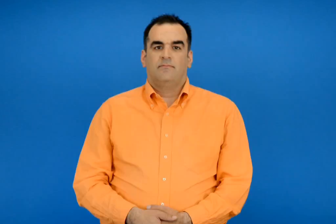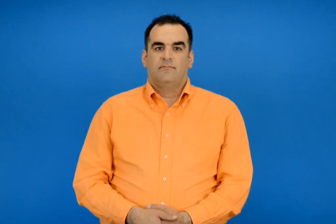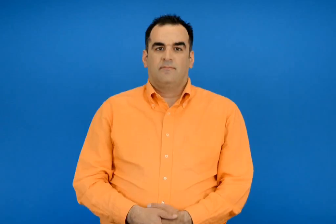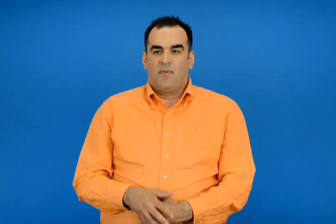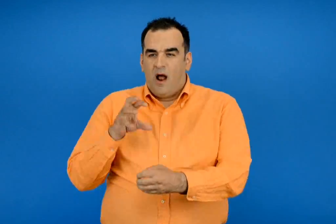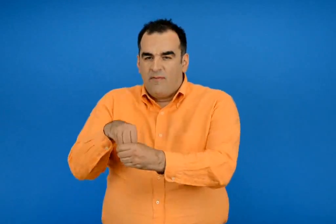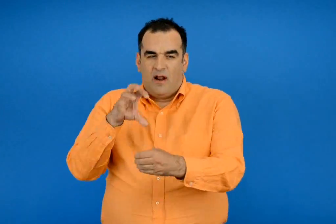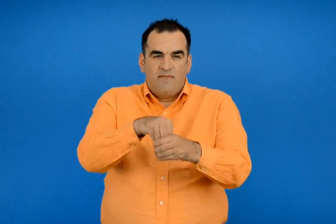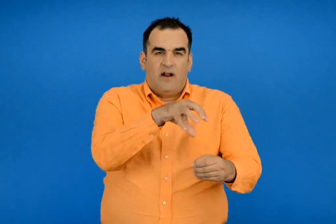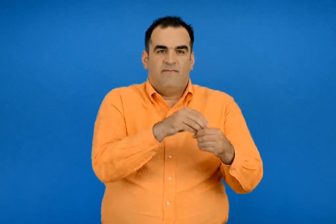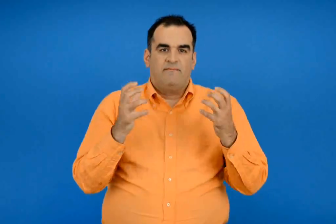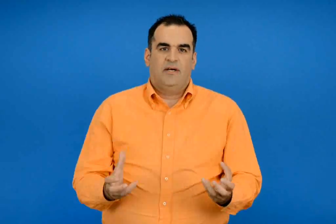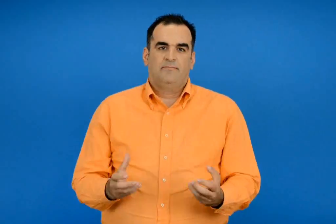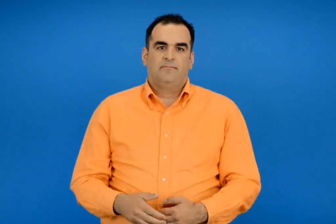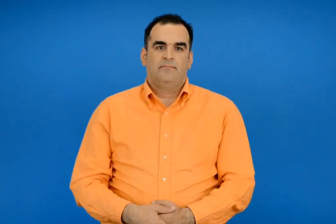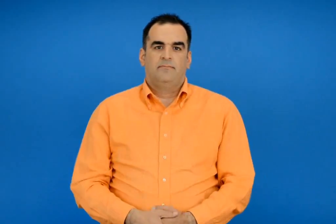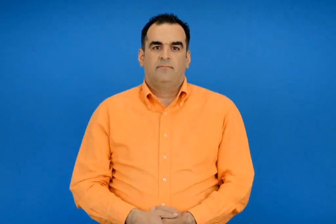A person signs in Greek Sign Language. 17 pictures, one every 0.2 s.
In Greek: χώνεται παντού σαν μαϊντανός
